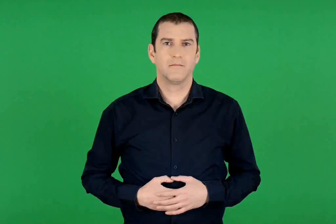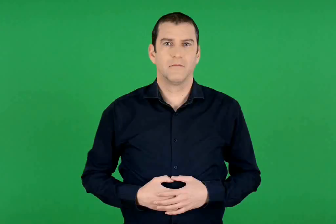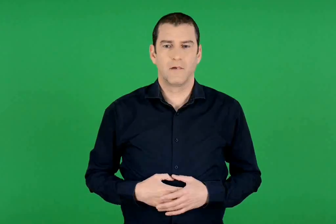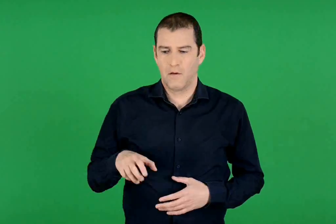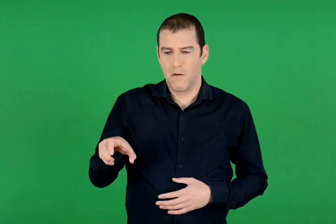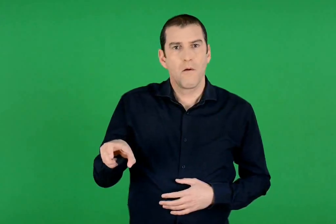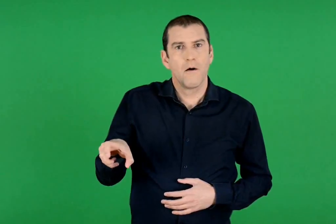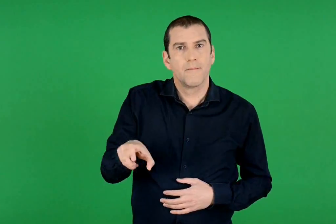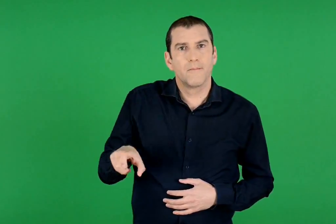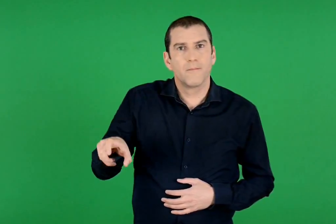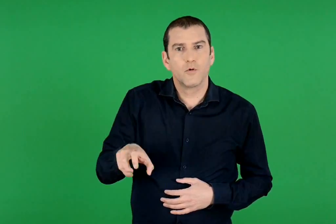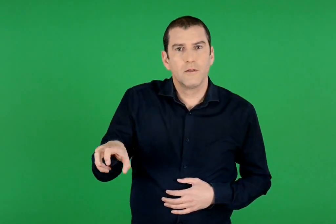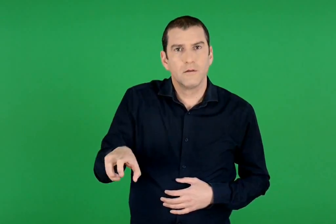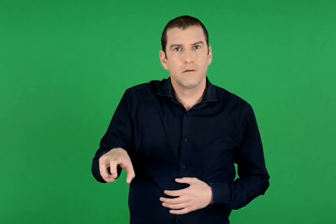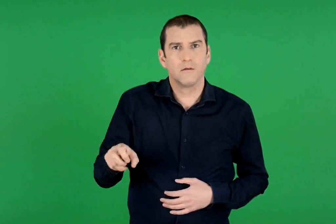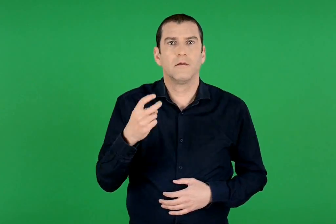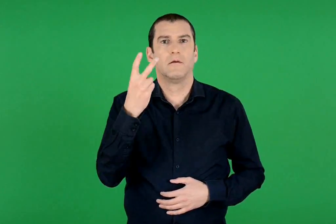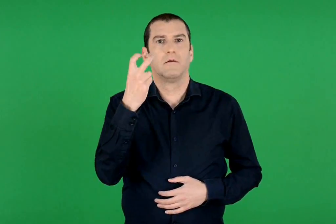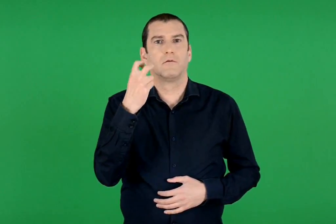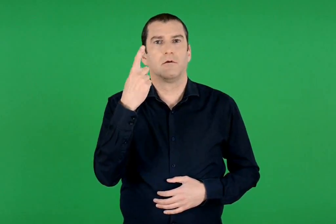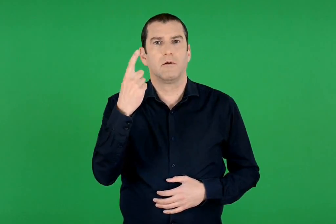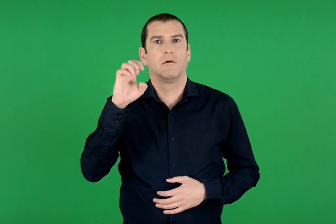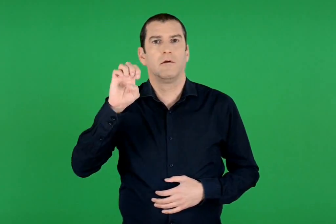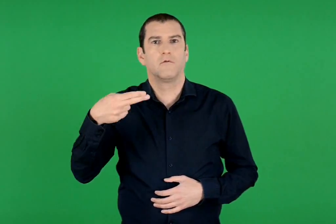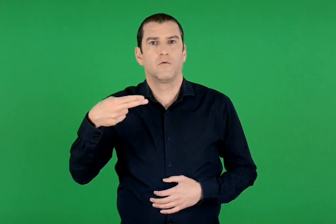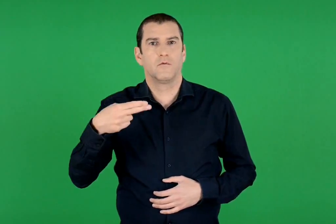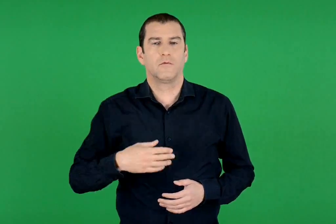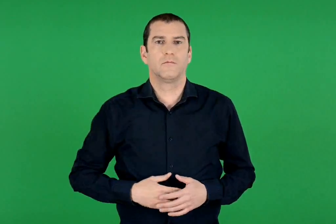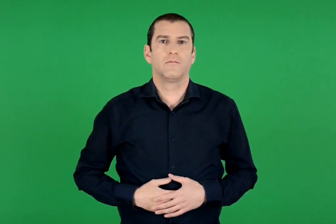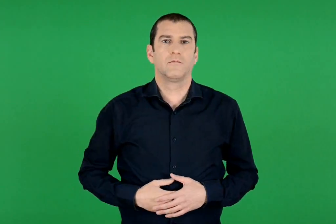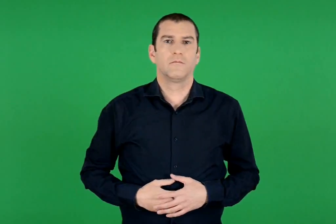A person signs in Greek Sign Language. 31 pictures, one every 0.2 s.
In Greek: ποντίκι 21 €
